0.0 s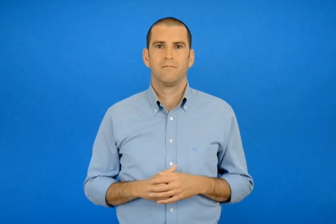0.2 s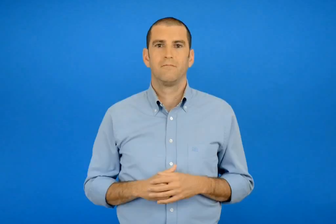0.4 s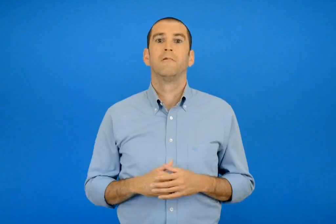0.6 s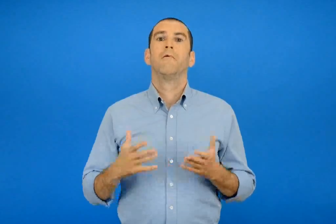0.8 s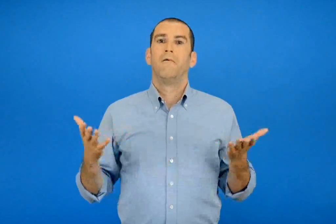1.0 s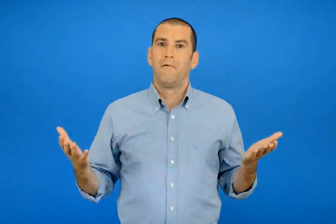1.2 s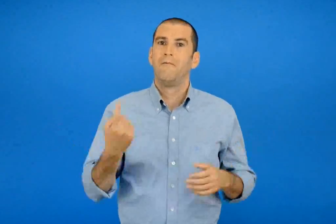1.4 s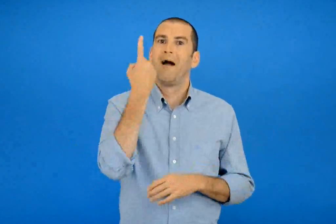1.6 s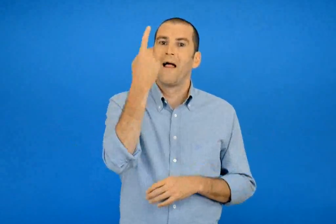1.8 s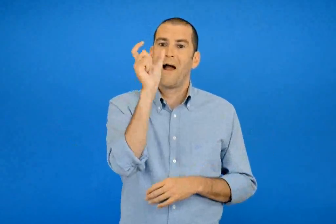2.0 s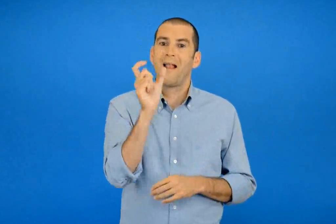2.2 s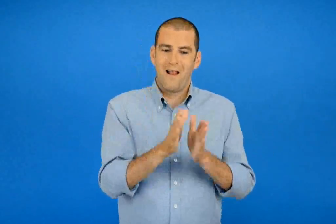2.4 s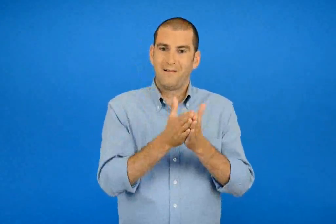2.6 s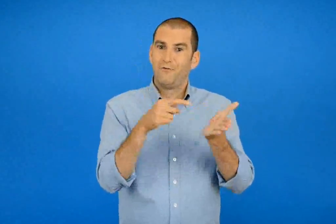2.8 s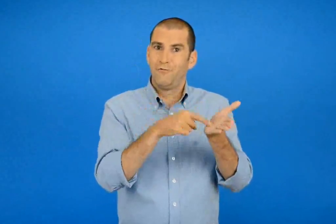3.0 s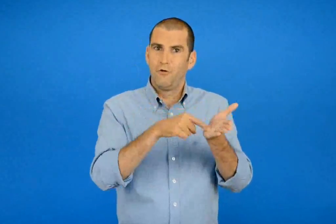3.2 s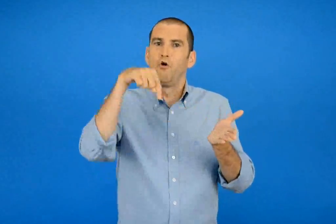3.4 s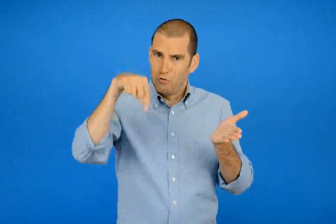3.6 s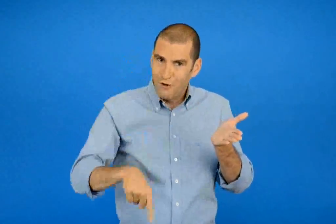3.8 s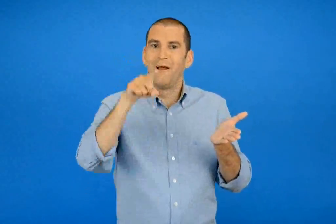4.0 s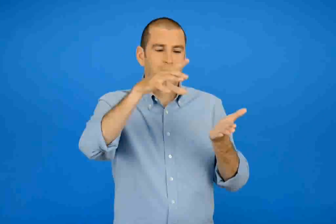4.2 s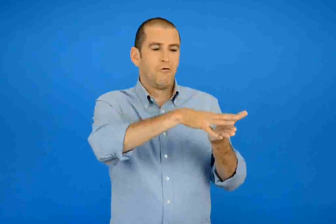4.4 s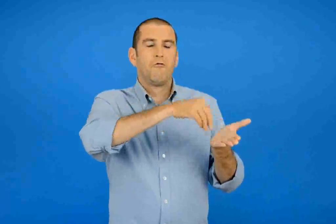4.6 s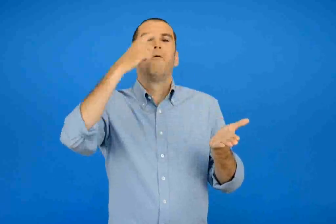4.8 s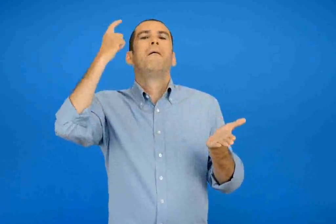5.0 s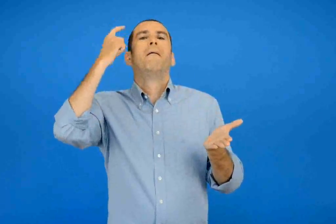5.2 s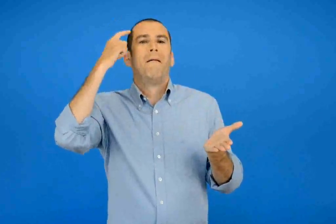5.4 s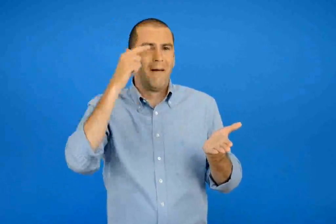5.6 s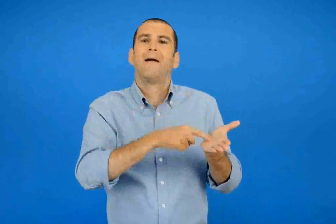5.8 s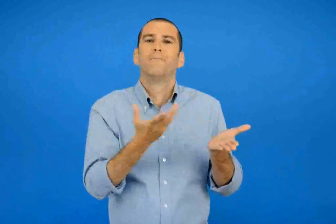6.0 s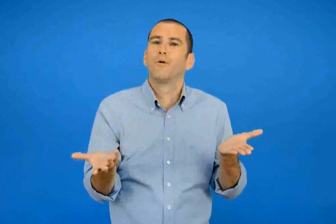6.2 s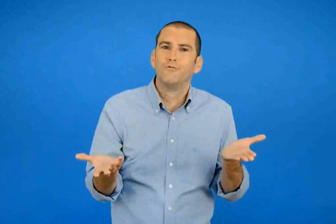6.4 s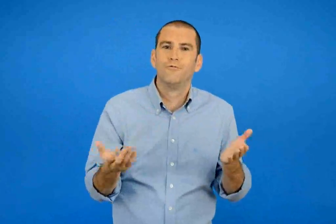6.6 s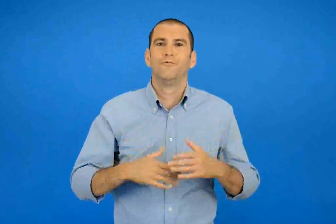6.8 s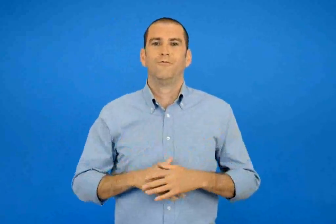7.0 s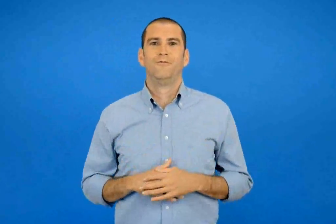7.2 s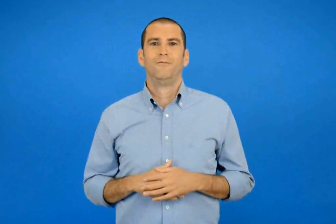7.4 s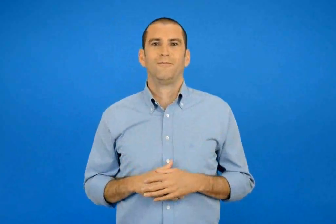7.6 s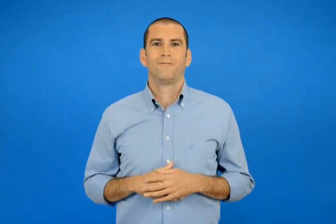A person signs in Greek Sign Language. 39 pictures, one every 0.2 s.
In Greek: τώρα πια ξέρεις πως είναι ένα λεξικό
